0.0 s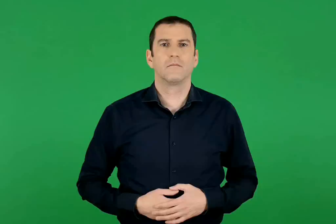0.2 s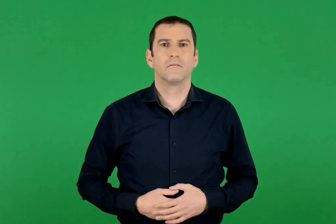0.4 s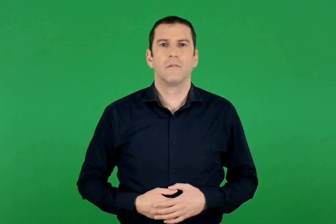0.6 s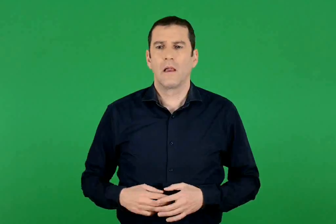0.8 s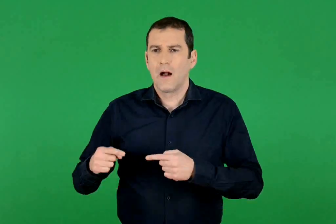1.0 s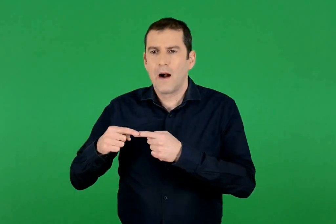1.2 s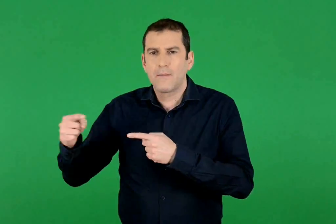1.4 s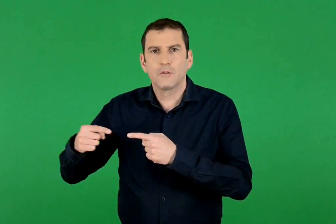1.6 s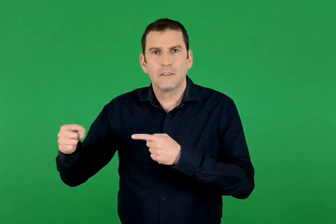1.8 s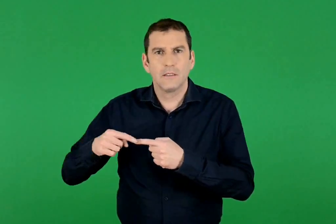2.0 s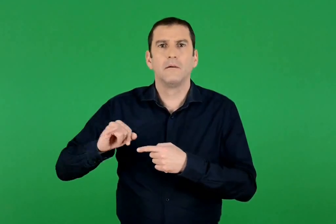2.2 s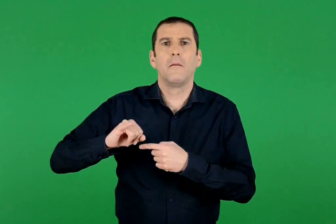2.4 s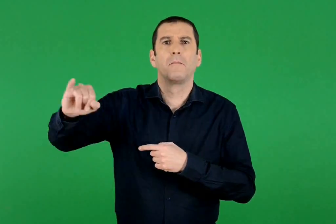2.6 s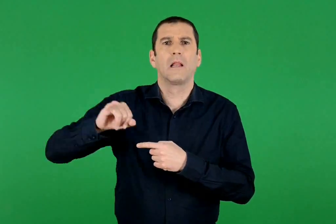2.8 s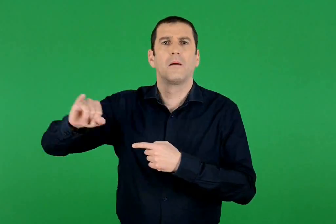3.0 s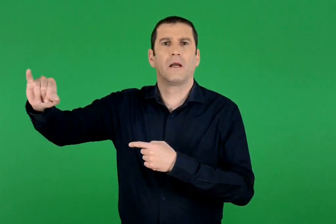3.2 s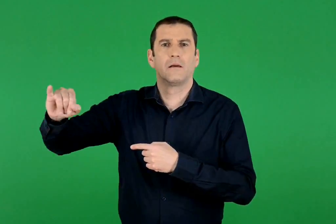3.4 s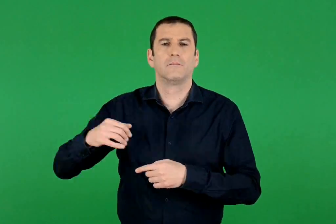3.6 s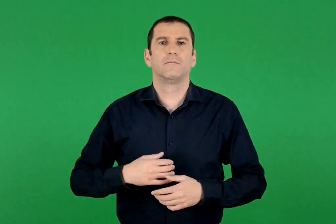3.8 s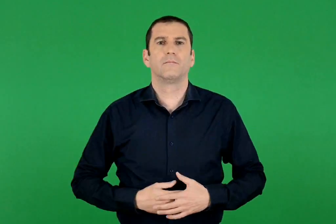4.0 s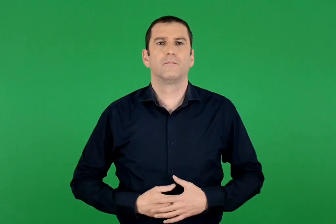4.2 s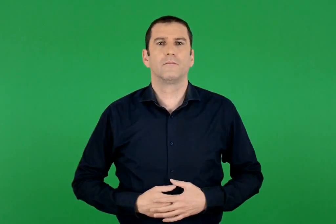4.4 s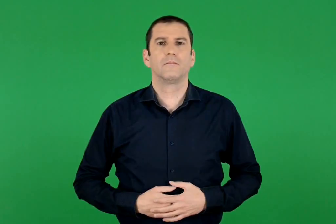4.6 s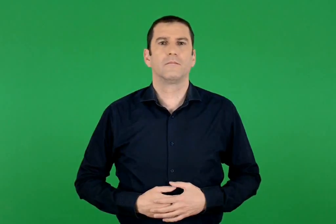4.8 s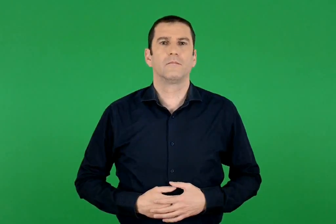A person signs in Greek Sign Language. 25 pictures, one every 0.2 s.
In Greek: μακρινές αποστάσεις
